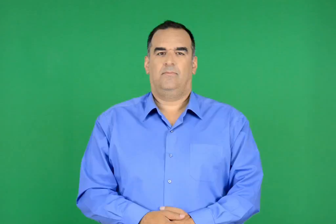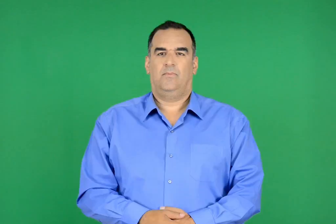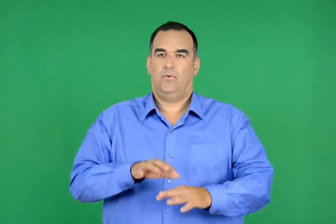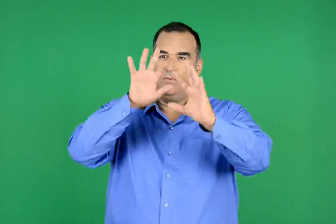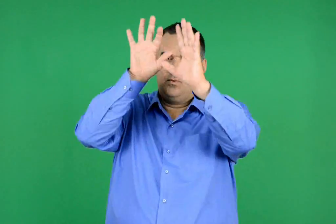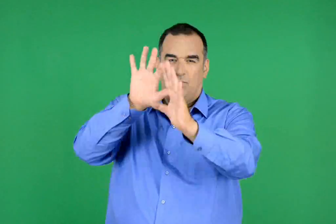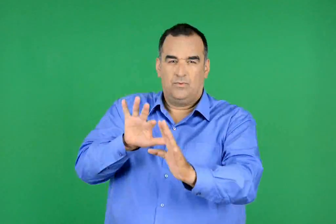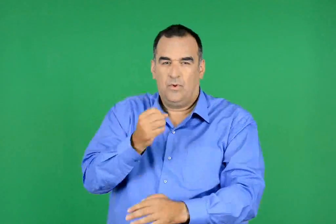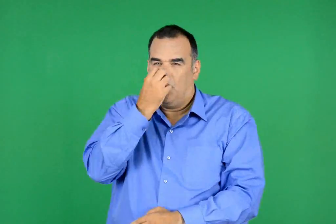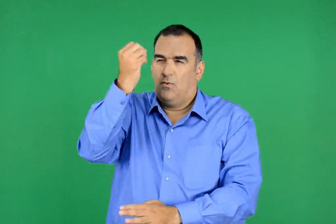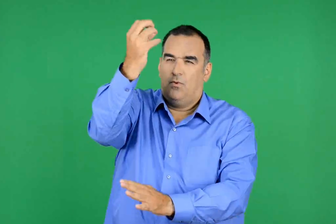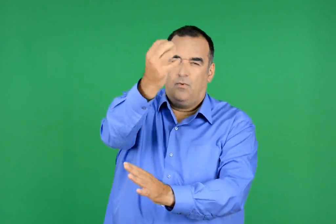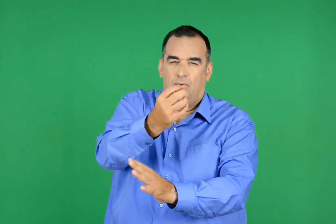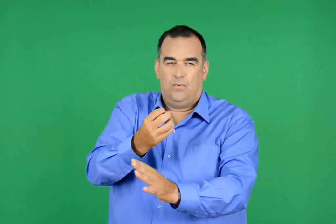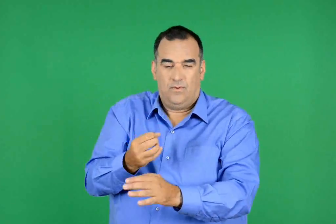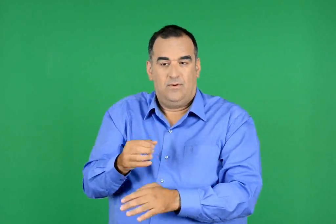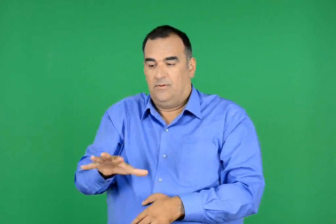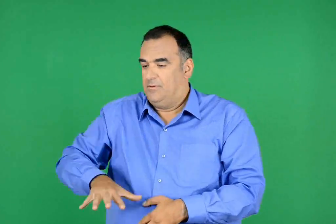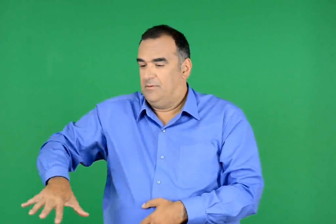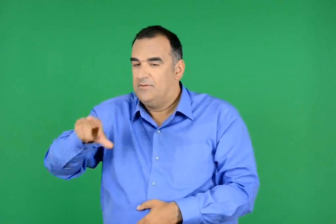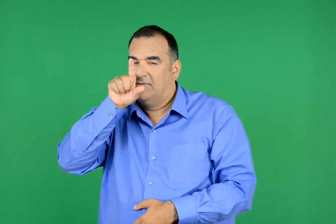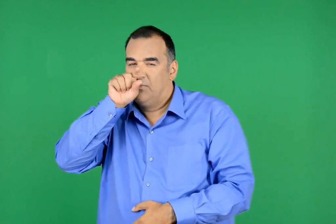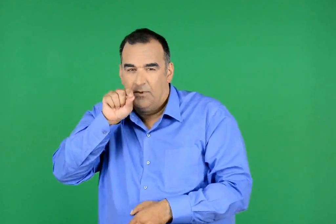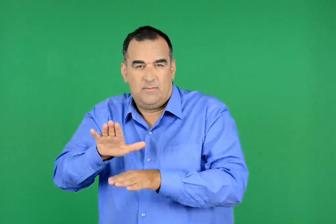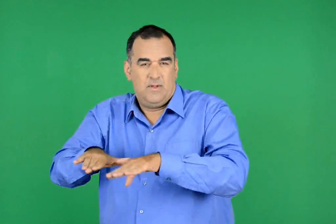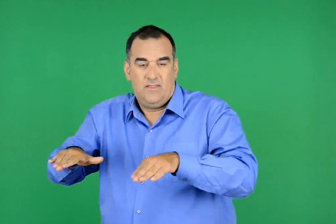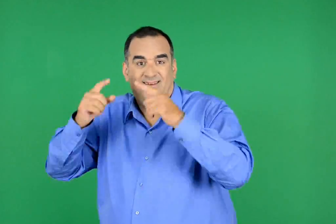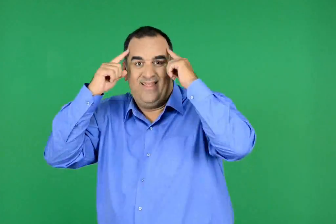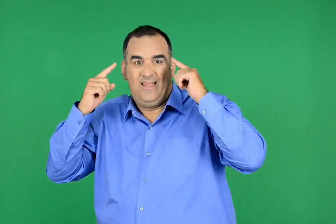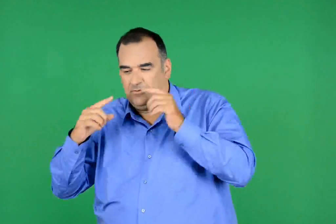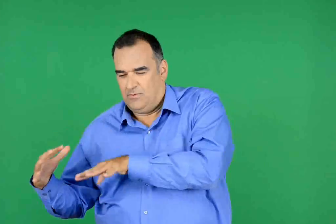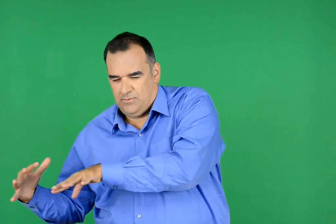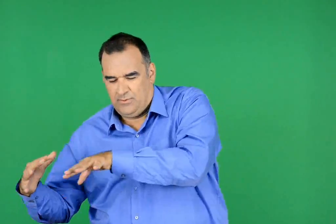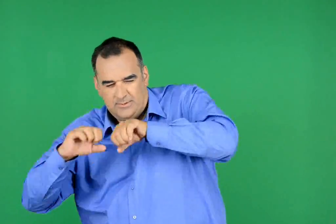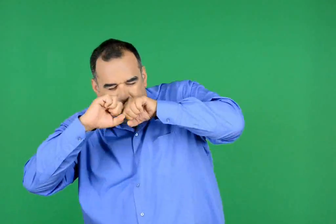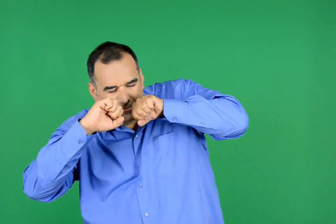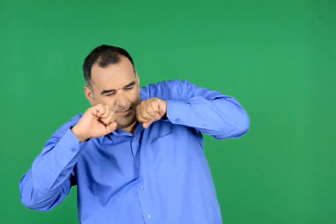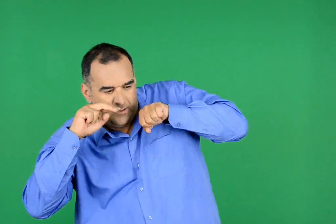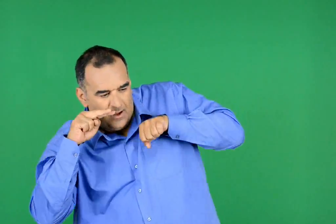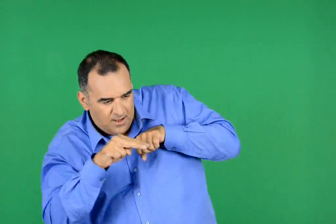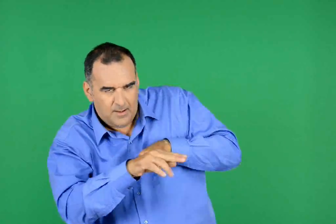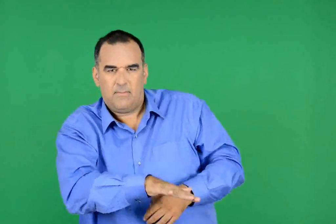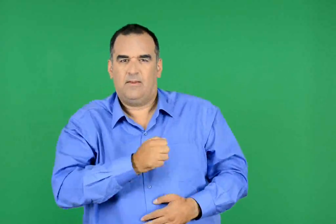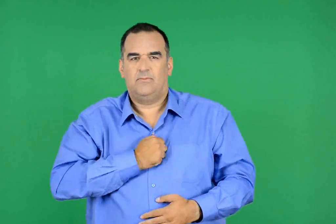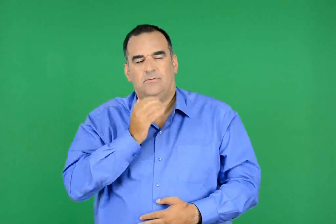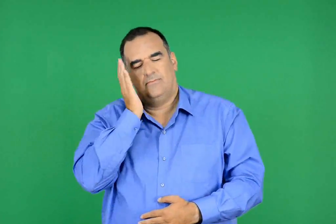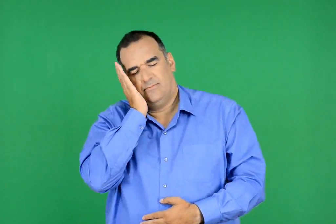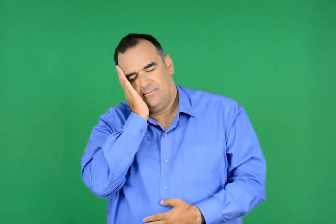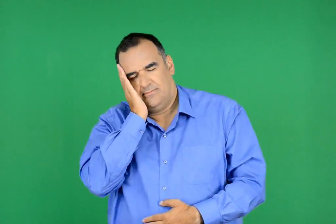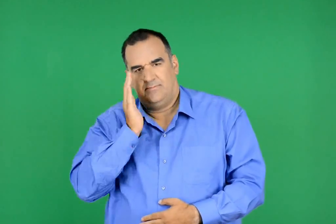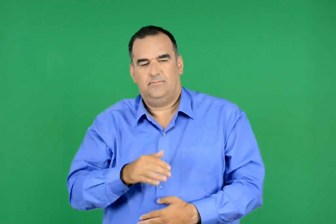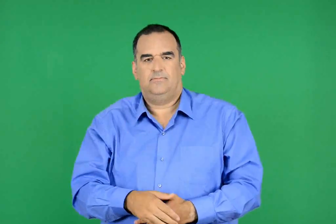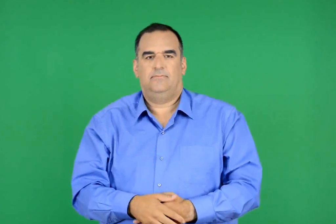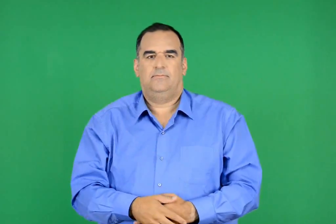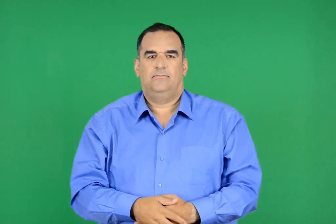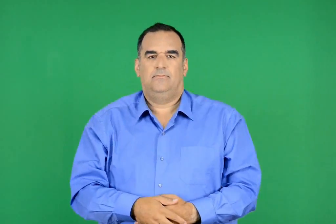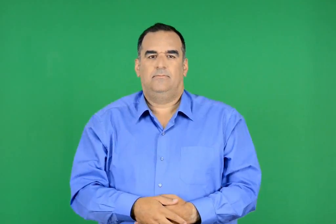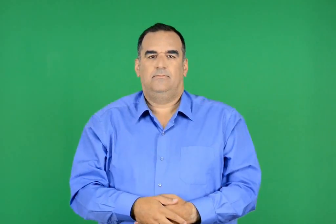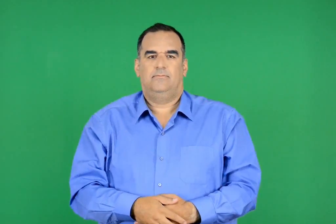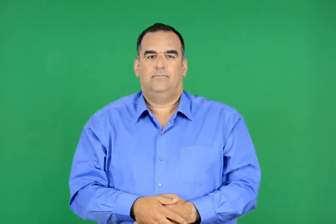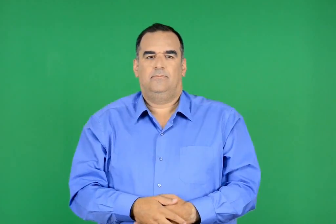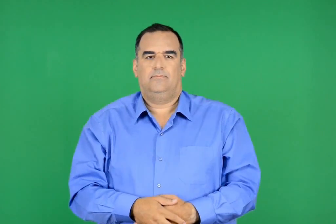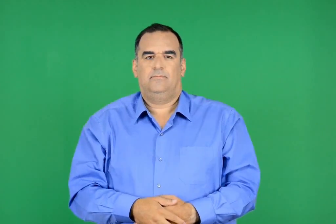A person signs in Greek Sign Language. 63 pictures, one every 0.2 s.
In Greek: ο θεός των σπουργιτιών και των παιδιών πίσω από µαι κουρτίνα λουλουδένια κοιτάζει το παιδί µου που κοιμήθηκε
